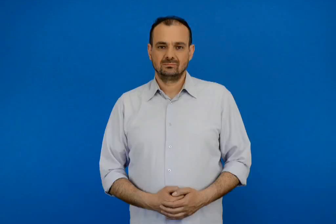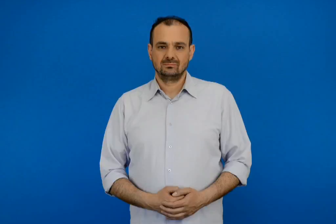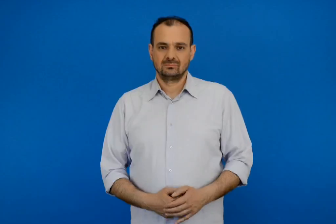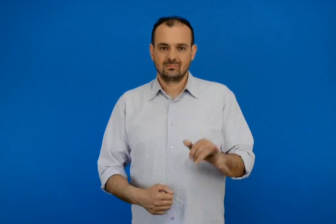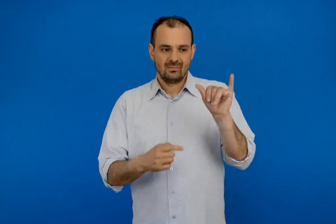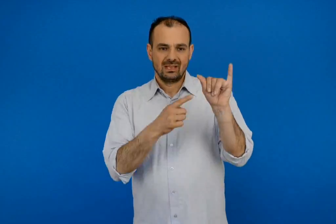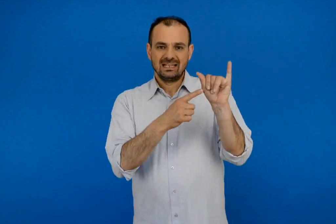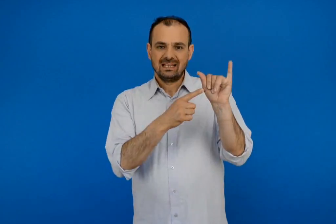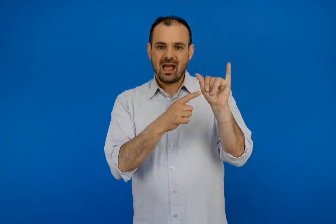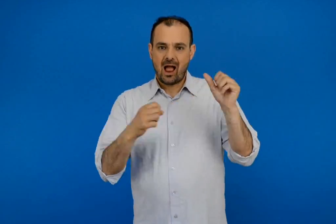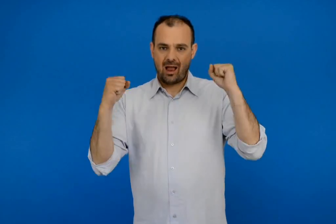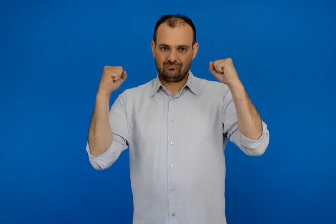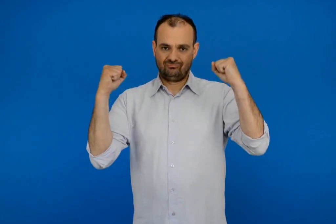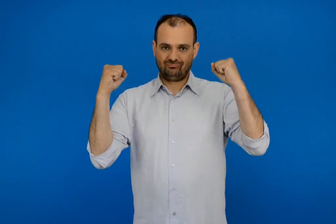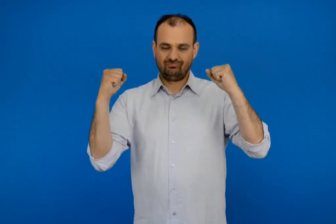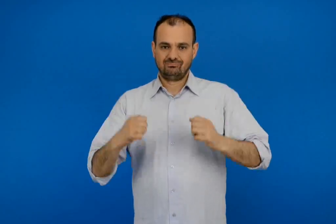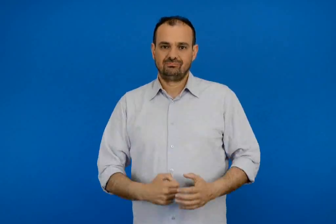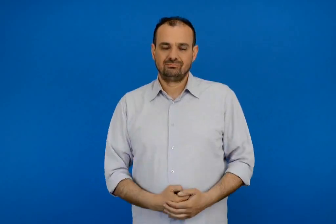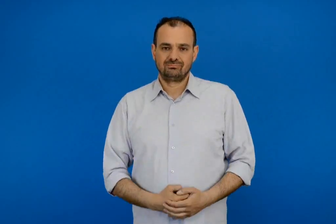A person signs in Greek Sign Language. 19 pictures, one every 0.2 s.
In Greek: υγειά
